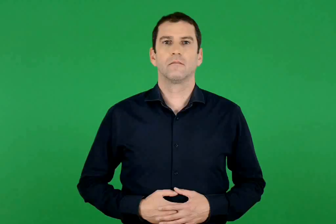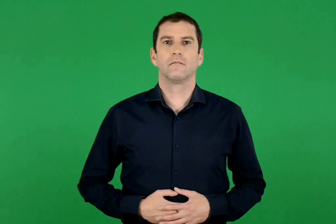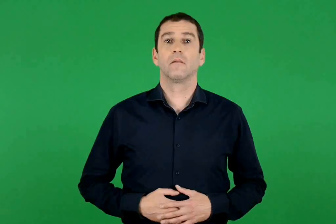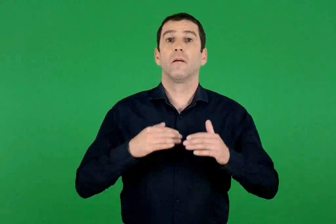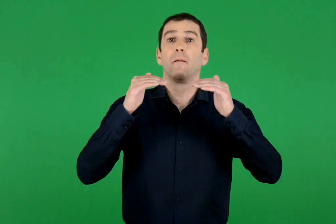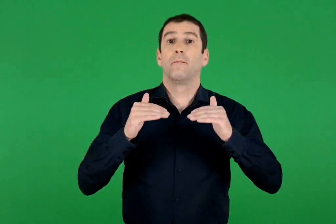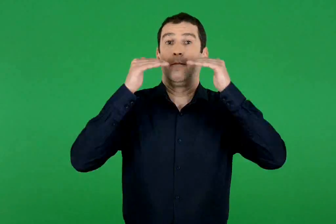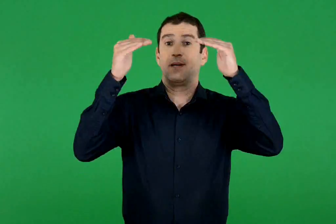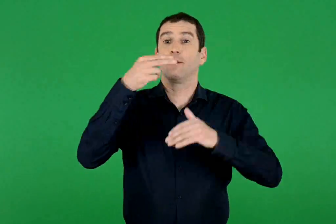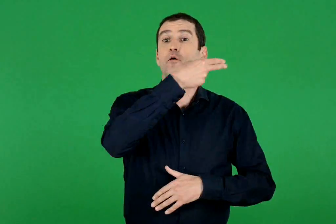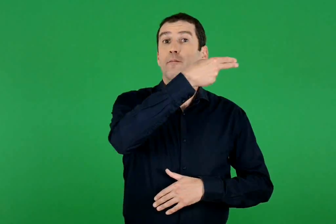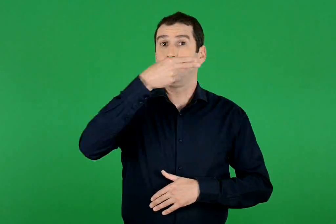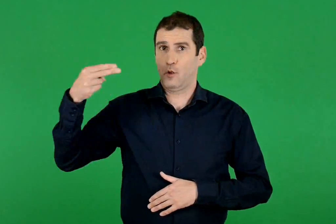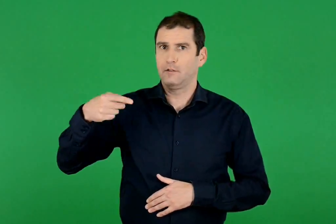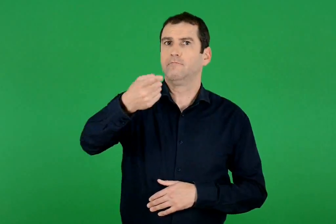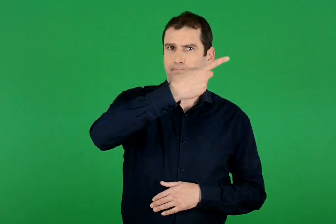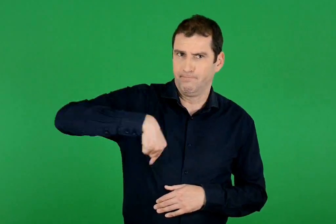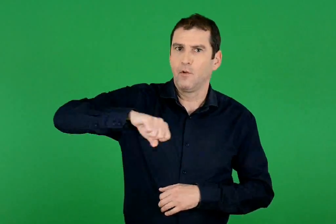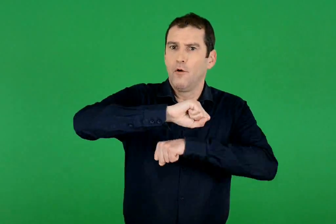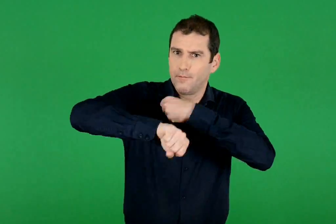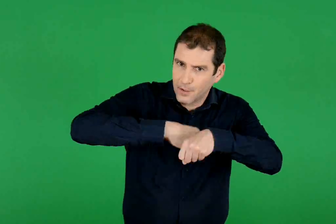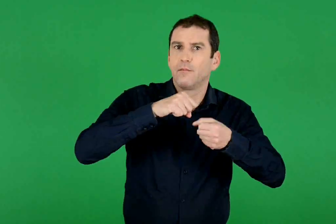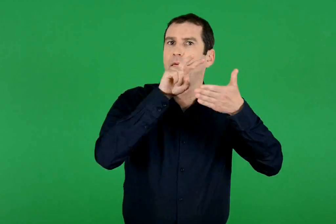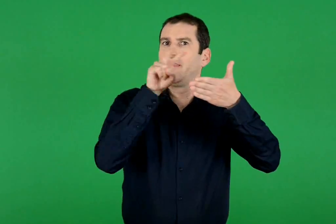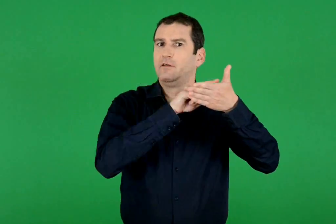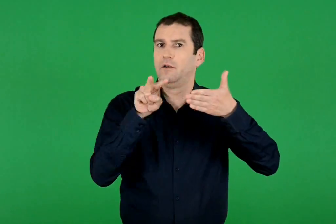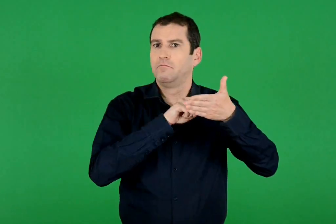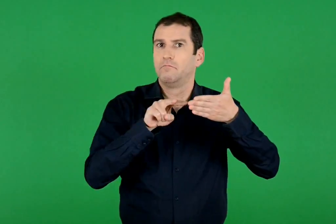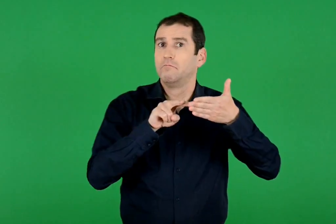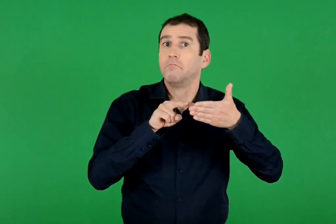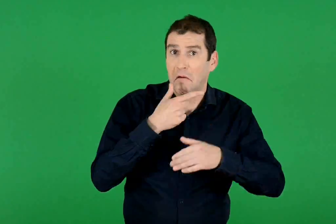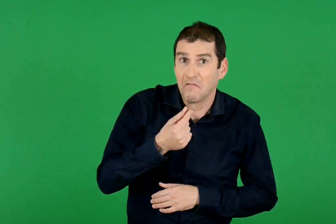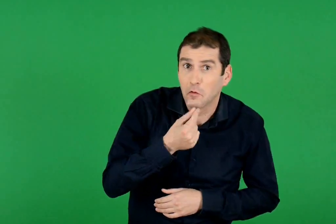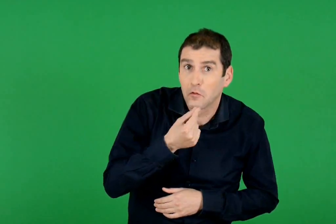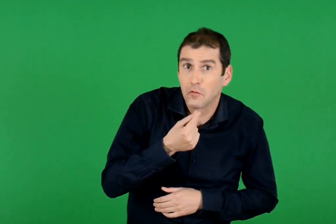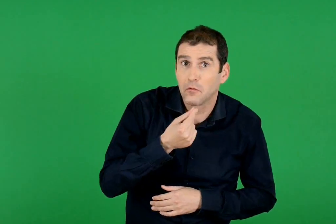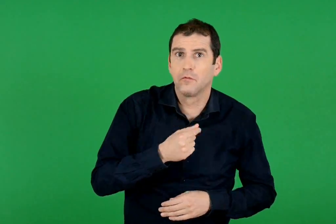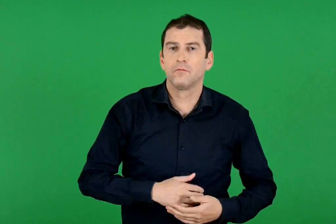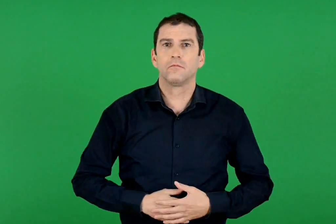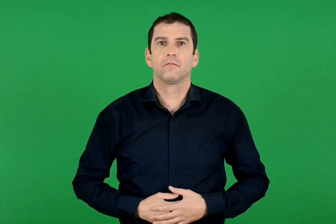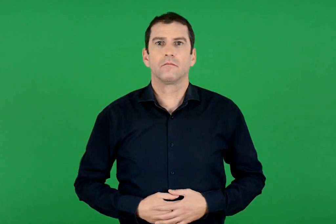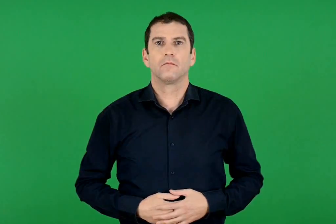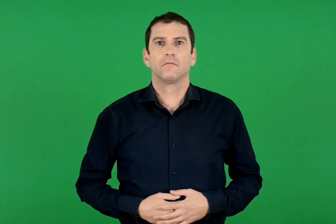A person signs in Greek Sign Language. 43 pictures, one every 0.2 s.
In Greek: προσπαθούμε να διαβάσουμε την παραπάνω πρόταση. πόσο εύκολο είναι ;
